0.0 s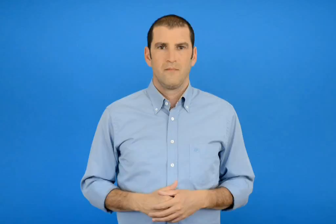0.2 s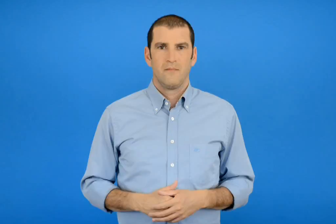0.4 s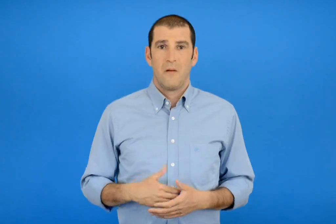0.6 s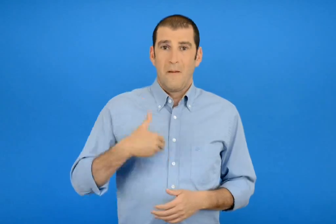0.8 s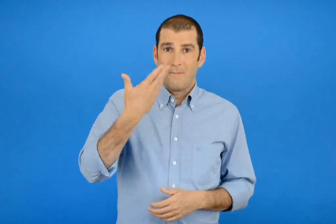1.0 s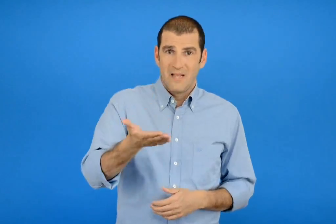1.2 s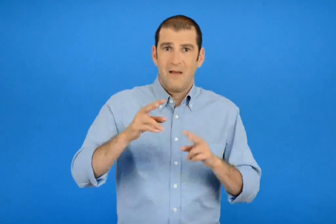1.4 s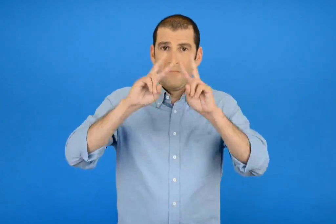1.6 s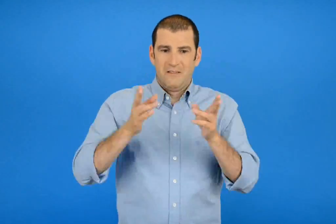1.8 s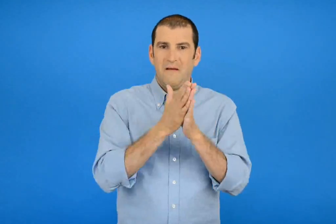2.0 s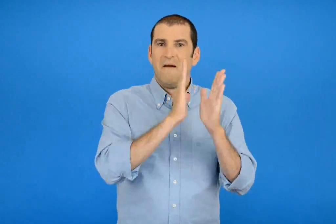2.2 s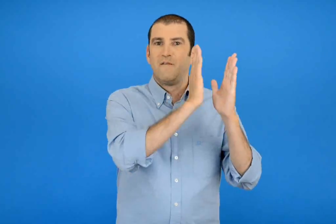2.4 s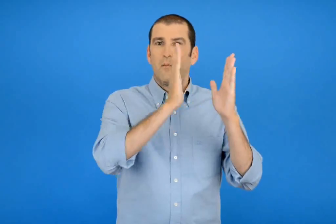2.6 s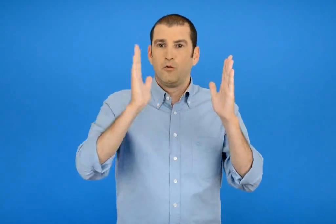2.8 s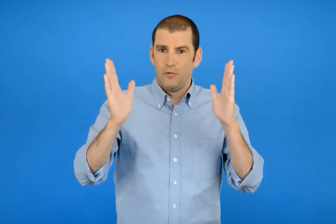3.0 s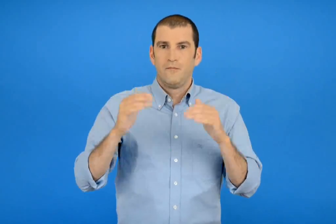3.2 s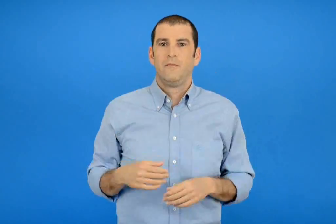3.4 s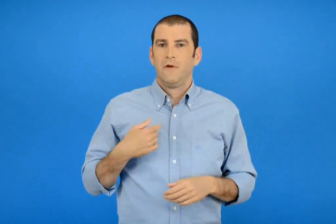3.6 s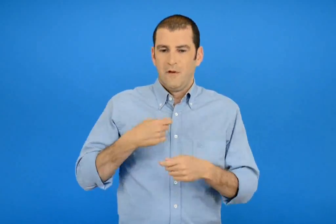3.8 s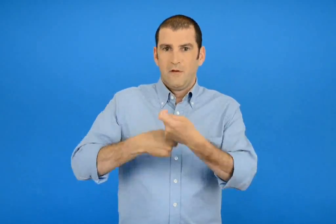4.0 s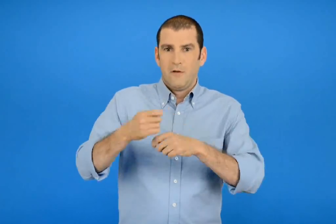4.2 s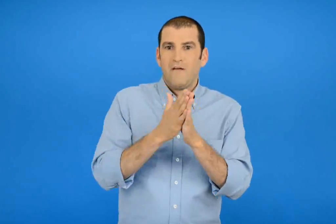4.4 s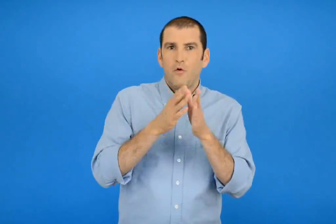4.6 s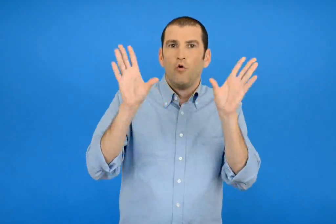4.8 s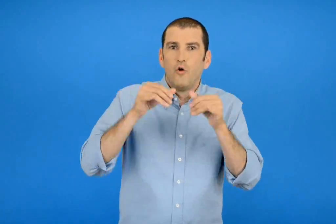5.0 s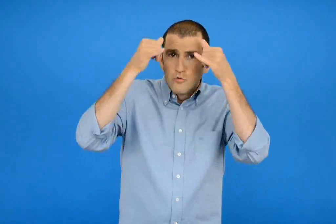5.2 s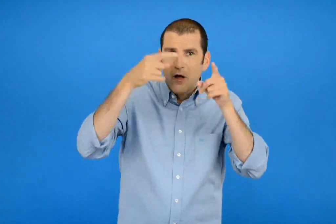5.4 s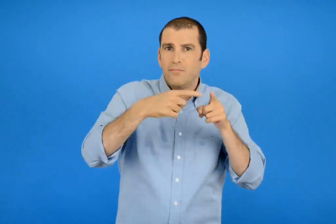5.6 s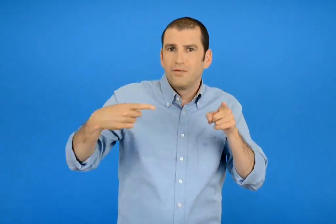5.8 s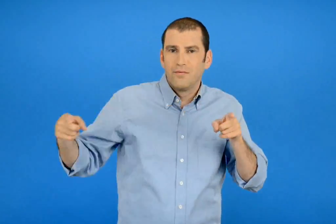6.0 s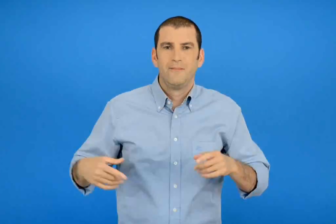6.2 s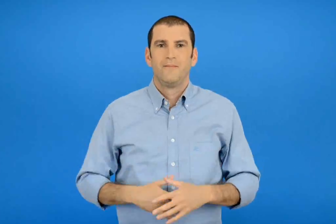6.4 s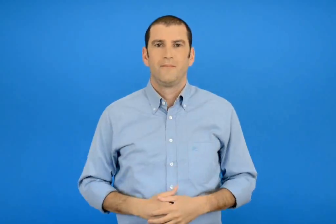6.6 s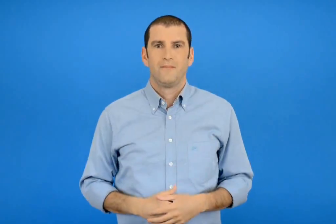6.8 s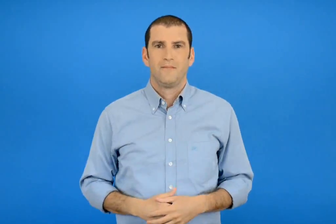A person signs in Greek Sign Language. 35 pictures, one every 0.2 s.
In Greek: μετά πήγα στο βιβλιοπωλείο και αγόρασα ένα βιβλίο για τα ζώα της θάλασσας
